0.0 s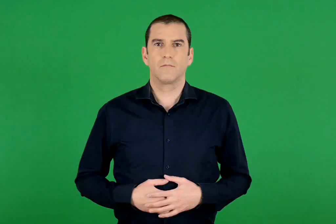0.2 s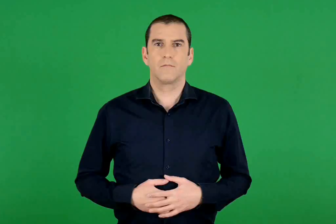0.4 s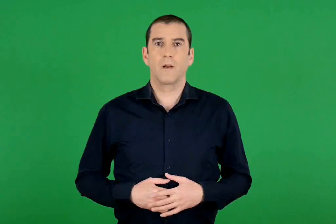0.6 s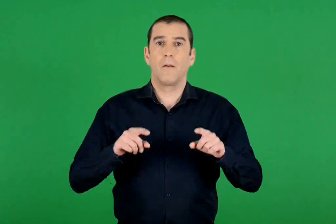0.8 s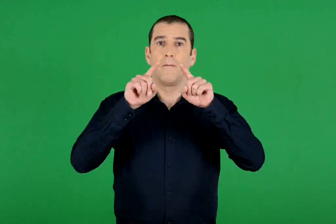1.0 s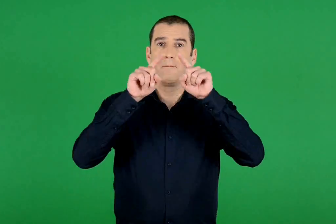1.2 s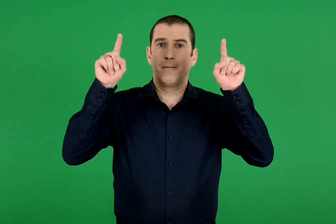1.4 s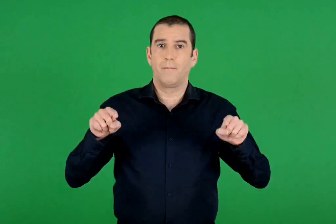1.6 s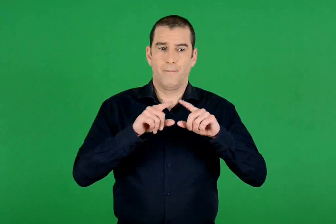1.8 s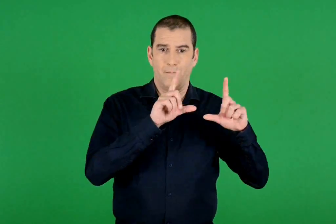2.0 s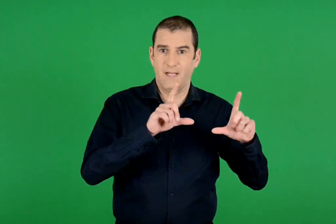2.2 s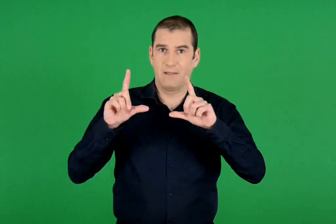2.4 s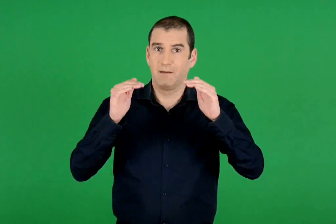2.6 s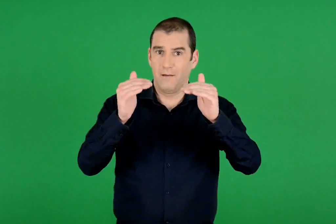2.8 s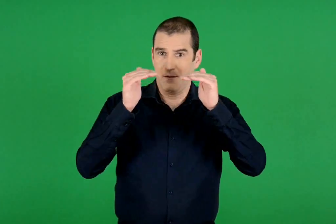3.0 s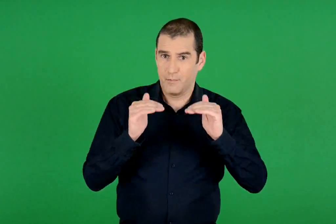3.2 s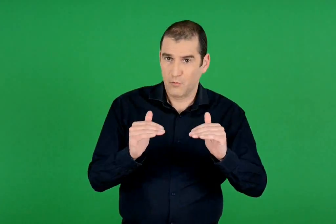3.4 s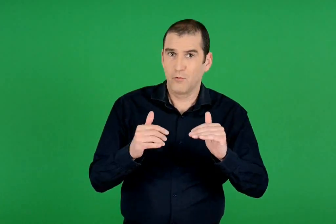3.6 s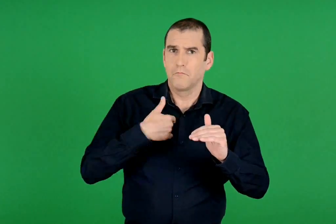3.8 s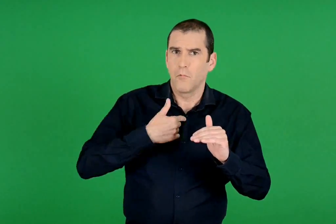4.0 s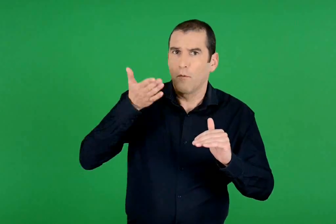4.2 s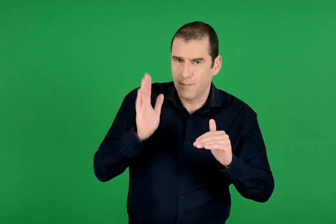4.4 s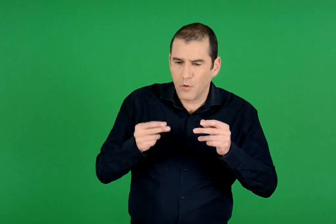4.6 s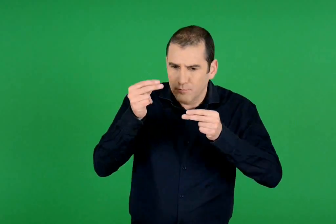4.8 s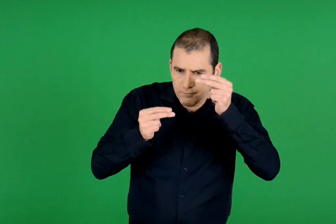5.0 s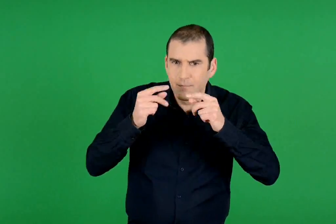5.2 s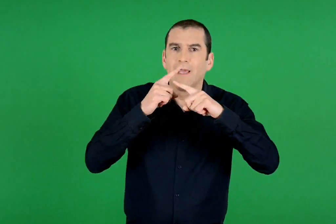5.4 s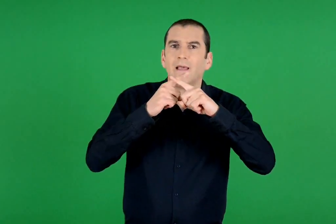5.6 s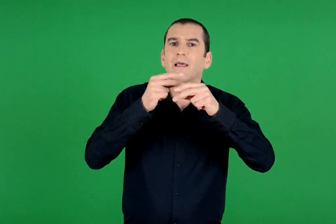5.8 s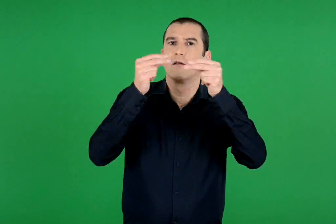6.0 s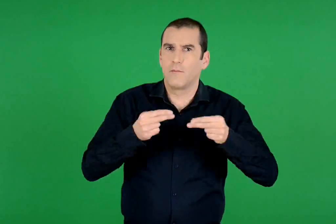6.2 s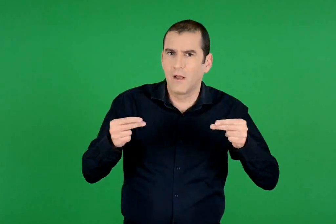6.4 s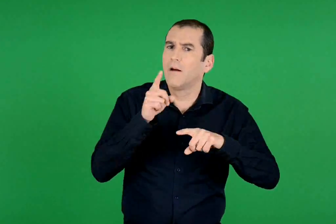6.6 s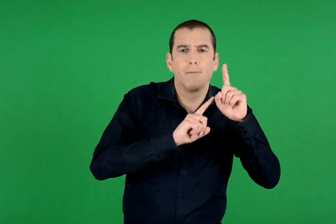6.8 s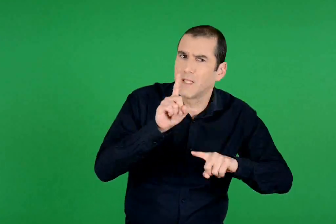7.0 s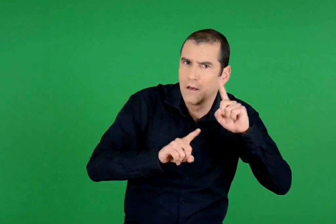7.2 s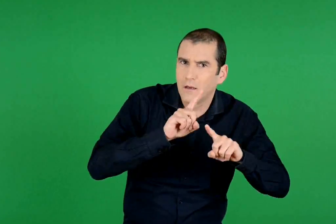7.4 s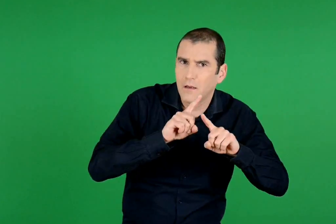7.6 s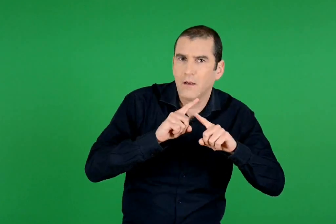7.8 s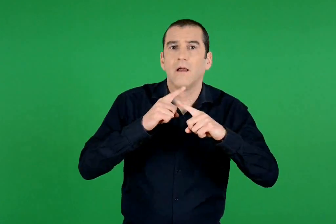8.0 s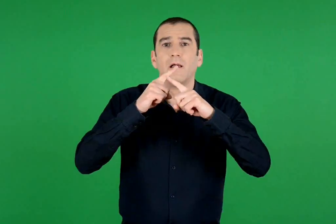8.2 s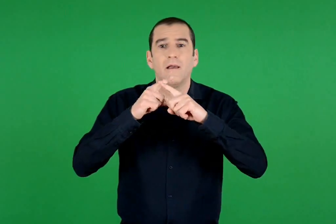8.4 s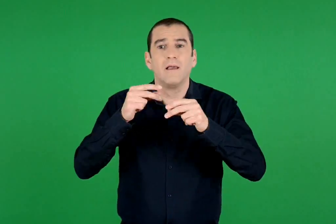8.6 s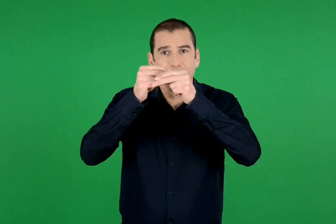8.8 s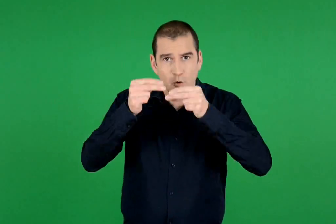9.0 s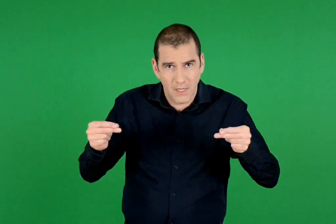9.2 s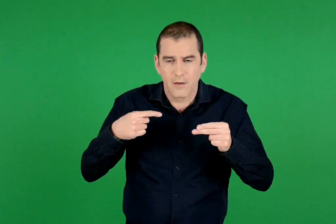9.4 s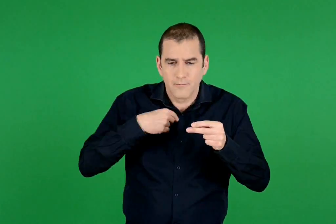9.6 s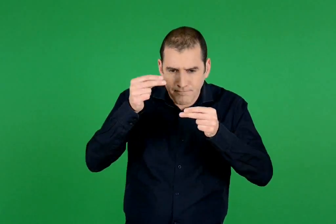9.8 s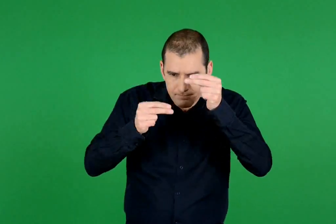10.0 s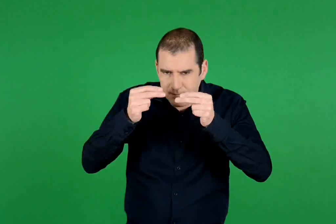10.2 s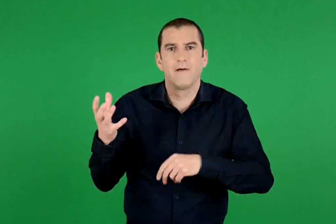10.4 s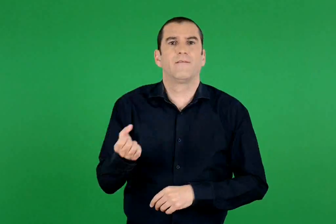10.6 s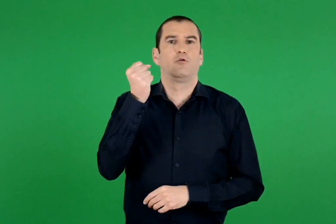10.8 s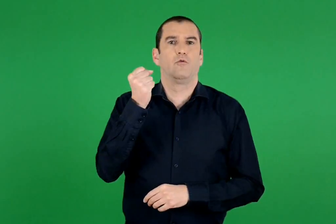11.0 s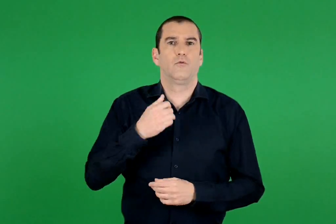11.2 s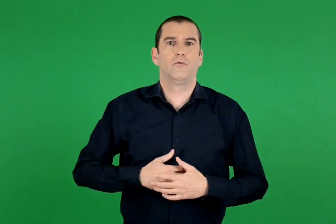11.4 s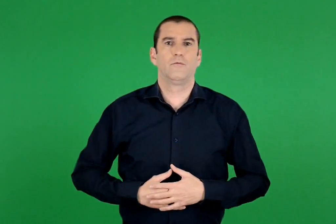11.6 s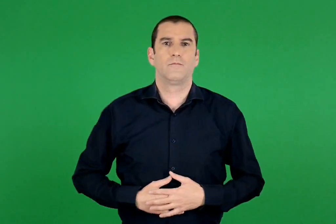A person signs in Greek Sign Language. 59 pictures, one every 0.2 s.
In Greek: ποια γινόμενα μπορώ να υπολογίσω με τους παρακάτω πίνακες ; βρίσκω και υπολογίζω τα γινόμενα
